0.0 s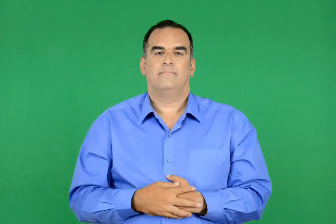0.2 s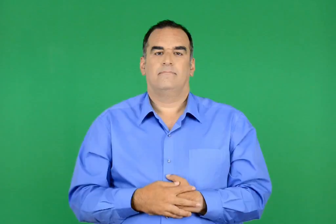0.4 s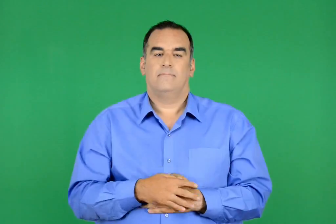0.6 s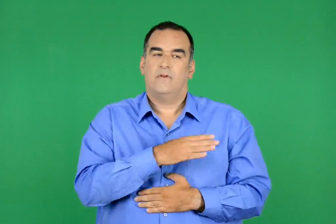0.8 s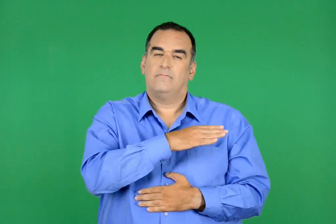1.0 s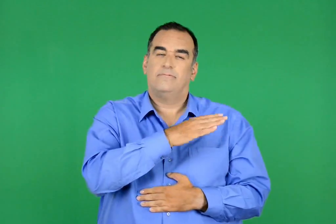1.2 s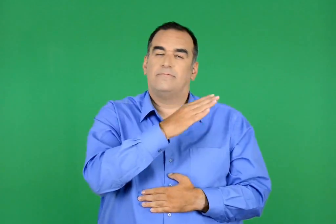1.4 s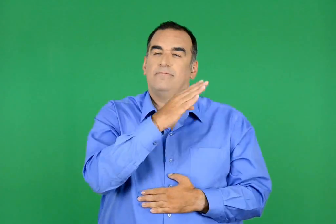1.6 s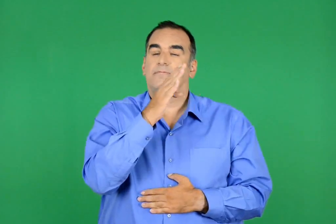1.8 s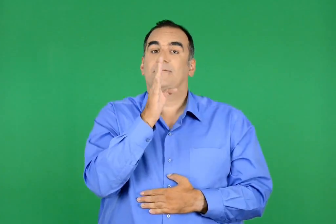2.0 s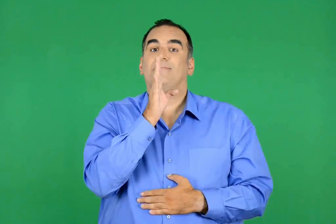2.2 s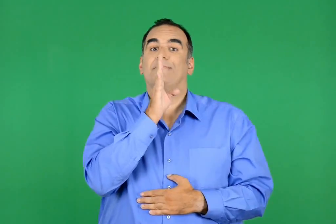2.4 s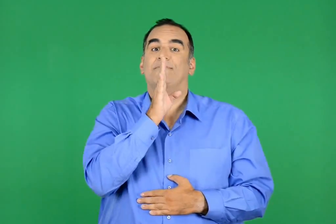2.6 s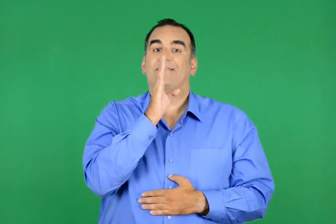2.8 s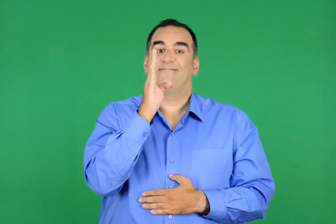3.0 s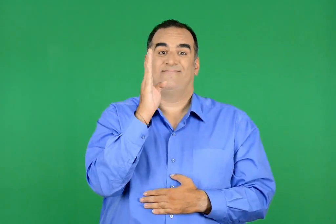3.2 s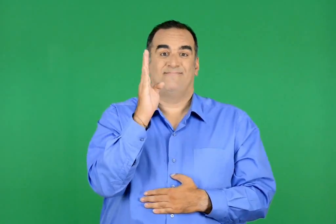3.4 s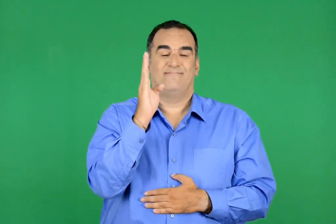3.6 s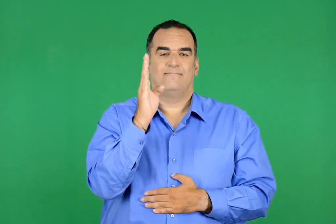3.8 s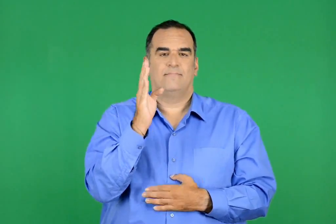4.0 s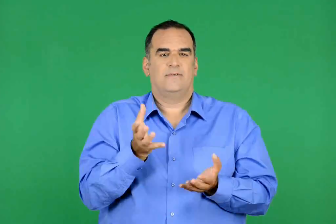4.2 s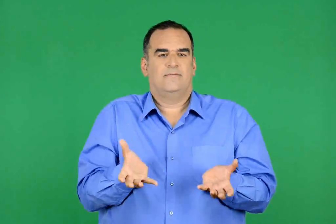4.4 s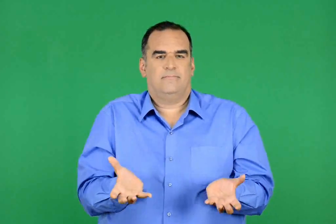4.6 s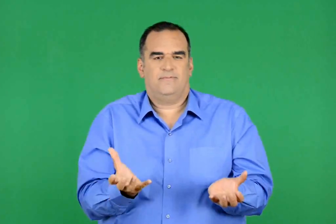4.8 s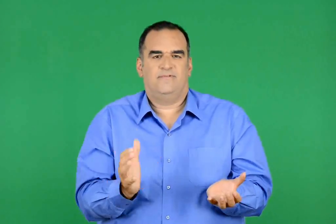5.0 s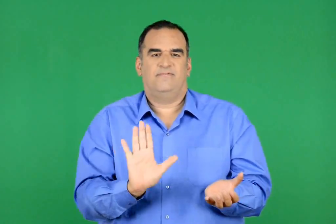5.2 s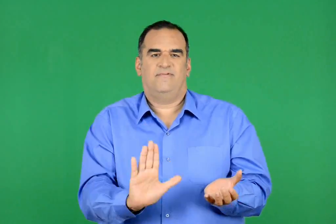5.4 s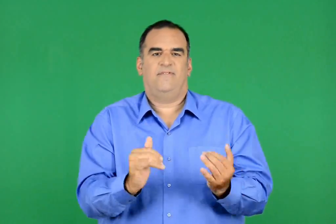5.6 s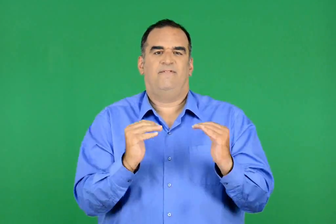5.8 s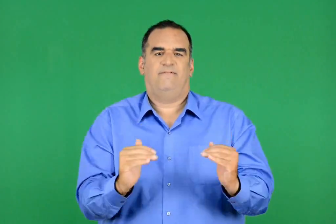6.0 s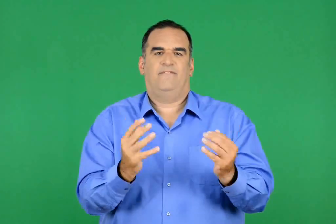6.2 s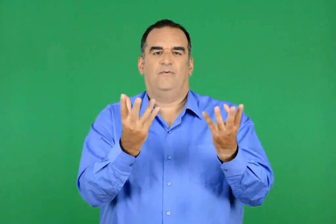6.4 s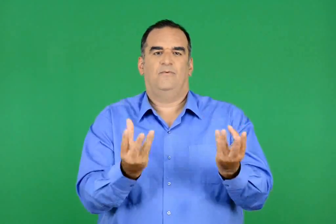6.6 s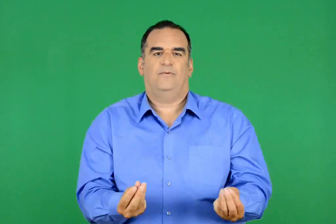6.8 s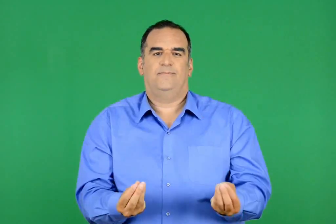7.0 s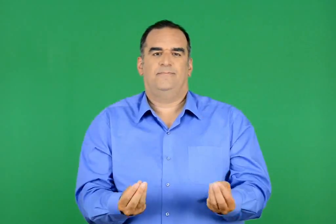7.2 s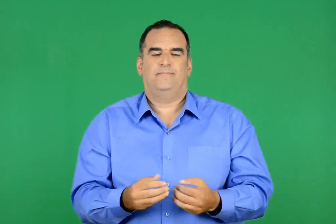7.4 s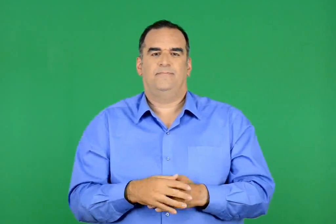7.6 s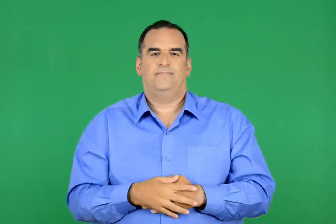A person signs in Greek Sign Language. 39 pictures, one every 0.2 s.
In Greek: μέχρι το µεσηµέρι , πάντως , οι µηχανές ήταν ακόµη εκεί
